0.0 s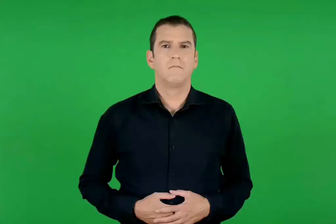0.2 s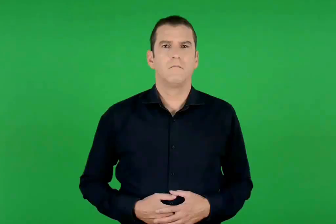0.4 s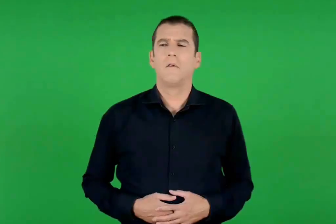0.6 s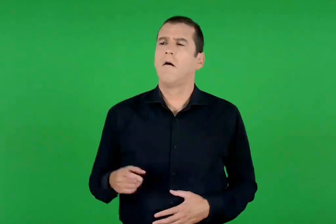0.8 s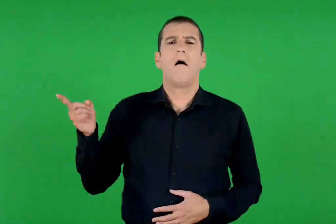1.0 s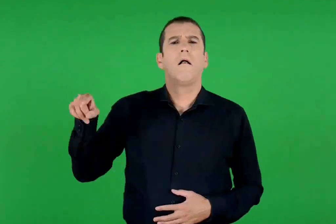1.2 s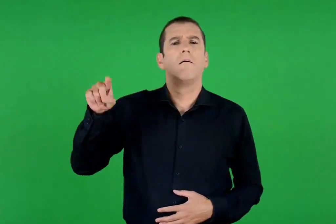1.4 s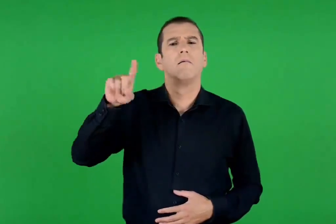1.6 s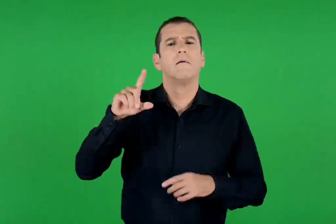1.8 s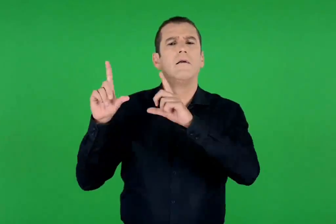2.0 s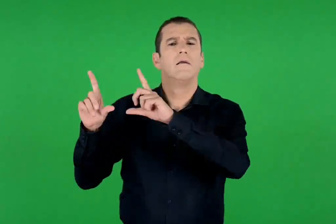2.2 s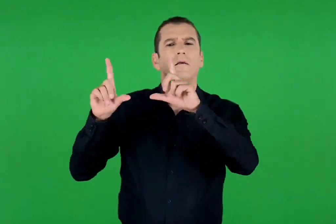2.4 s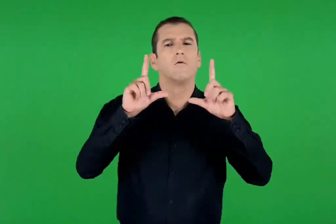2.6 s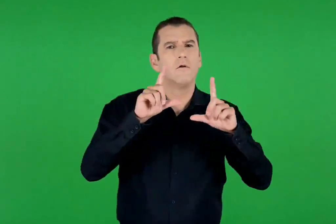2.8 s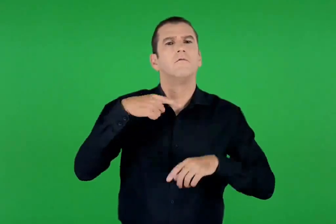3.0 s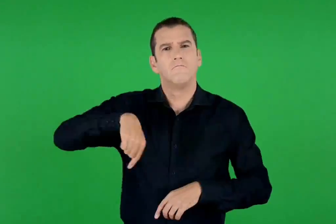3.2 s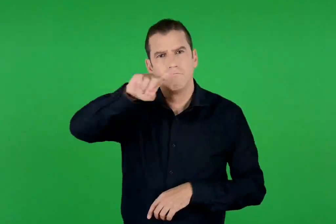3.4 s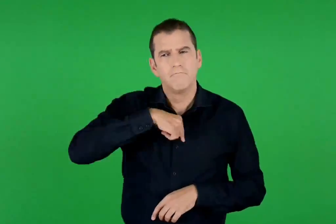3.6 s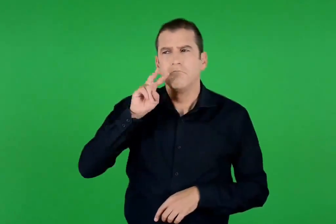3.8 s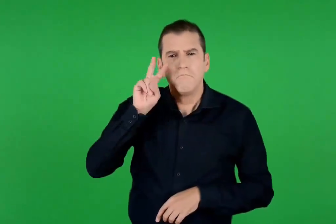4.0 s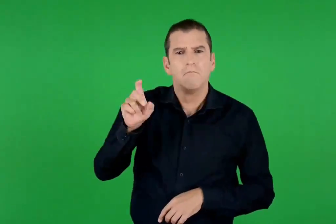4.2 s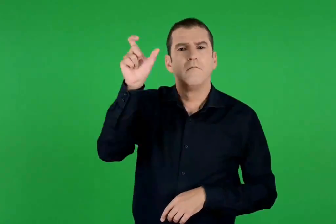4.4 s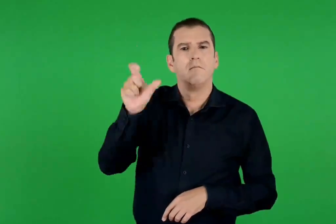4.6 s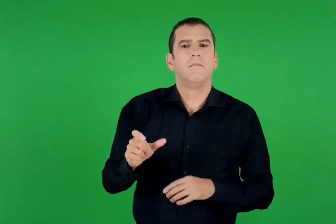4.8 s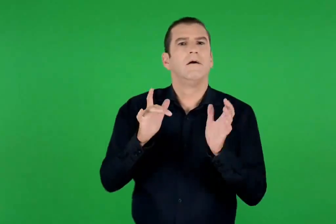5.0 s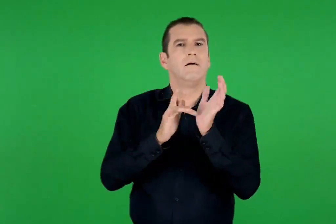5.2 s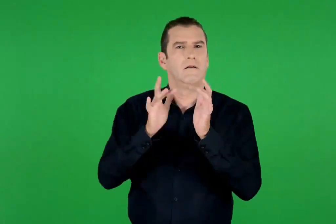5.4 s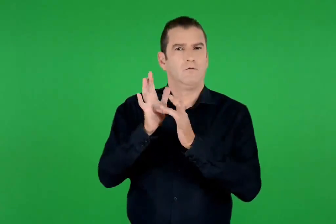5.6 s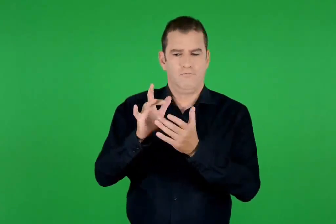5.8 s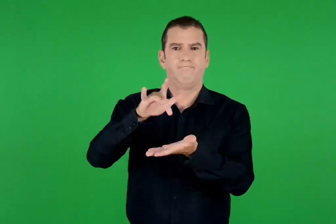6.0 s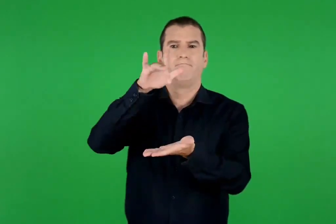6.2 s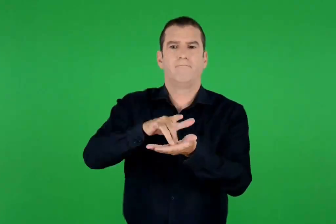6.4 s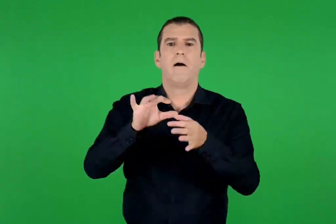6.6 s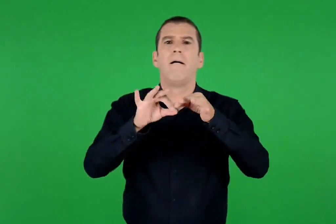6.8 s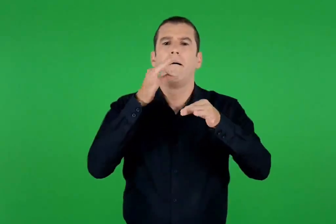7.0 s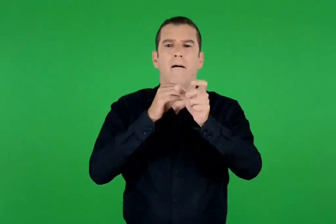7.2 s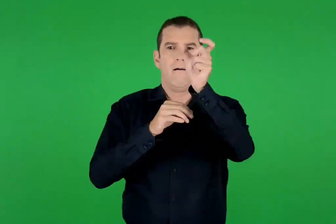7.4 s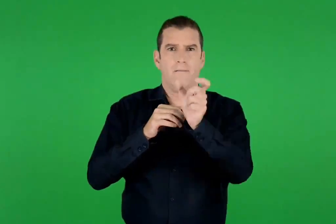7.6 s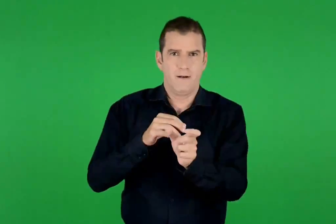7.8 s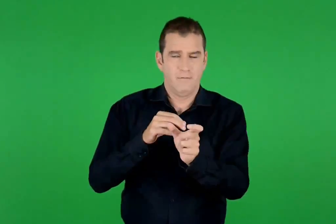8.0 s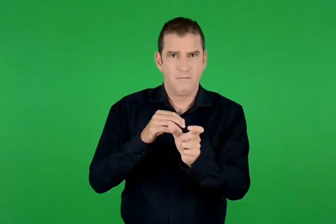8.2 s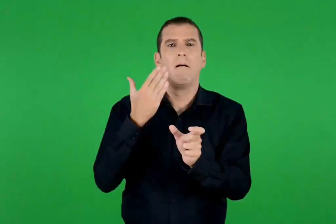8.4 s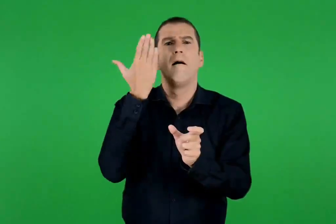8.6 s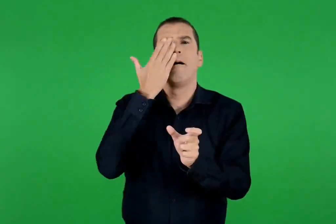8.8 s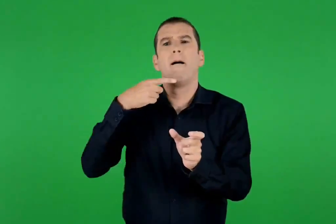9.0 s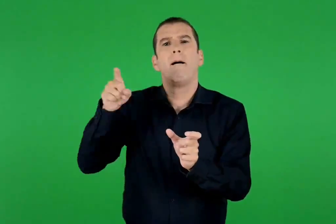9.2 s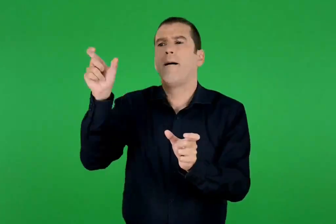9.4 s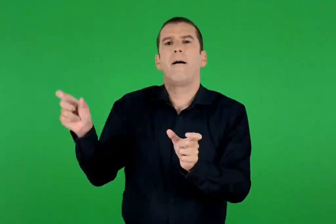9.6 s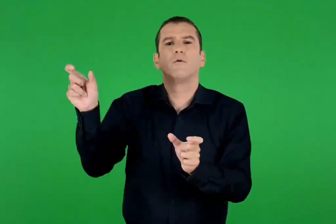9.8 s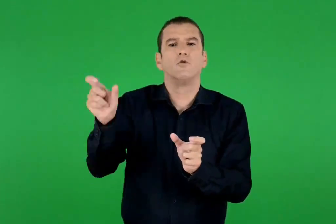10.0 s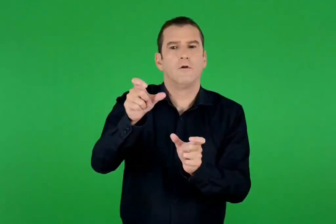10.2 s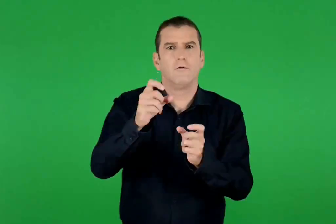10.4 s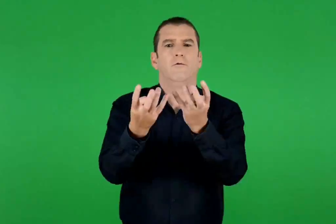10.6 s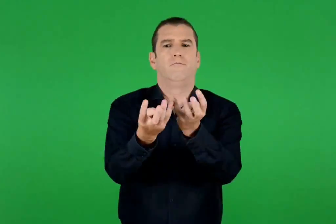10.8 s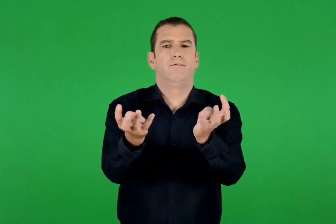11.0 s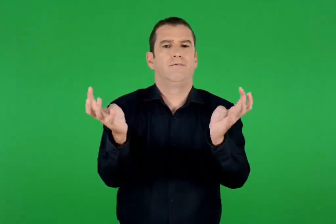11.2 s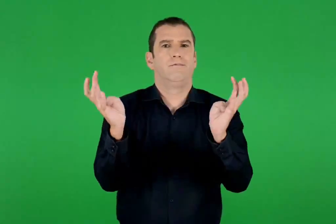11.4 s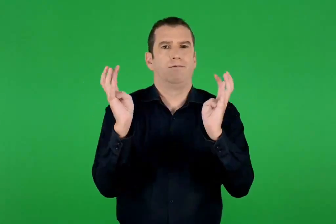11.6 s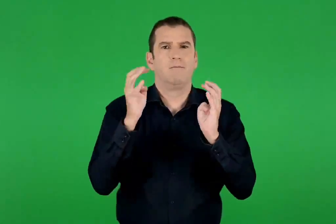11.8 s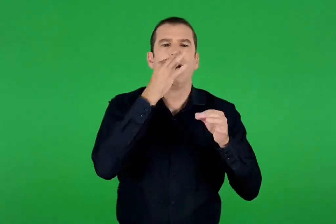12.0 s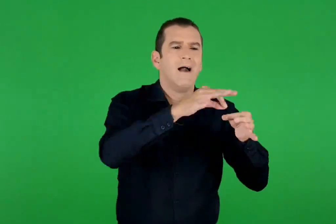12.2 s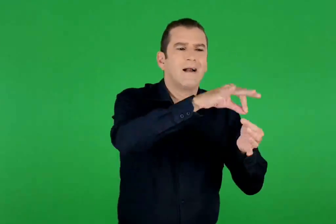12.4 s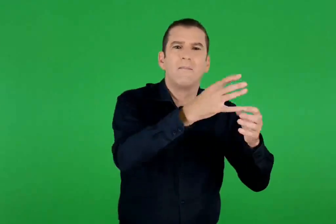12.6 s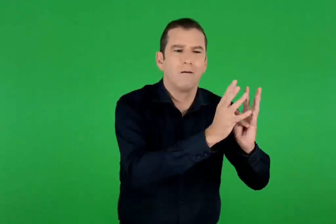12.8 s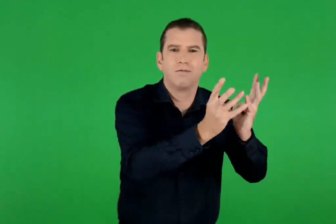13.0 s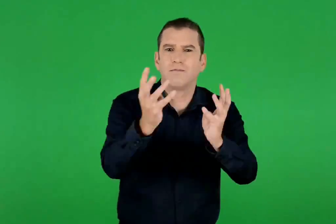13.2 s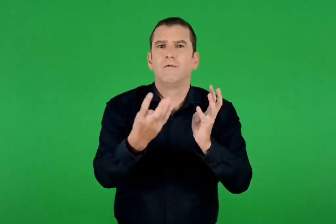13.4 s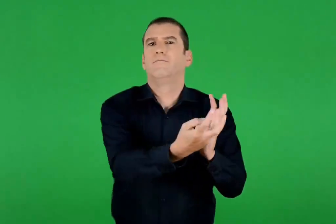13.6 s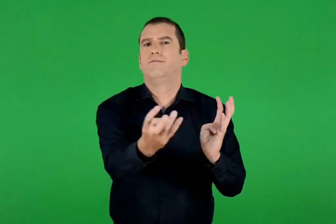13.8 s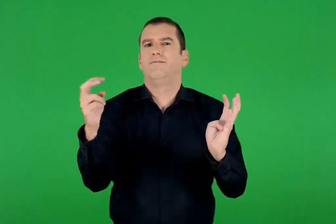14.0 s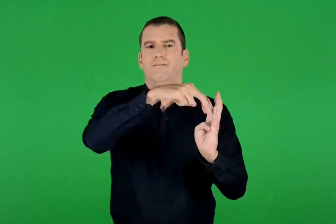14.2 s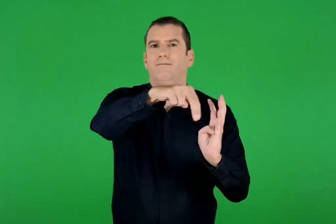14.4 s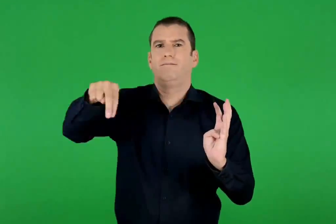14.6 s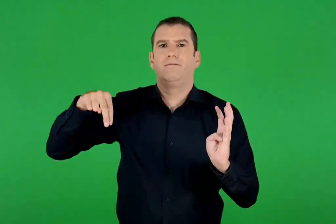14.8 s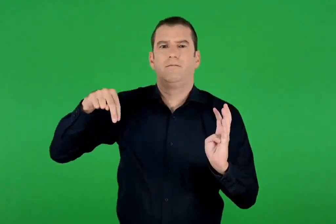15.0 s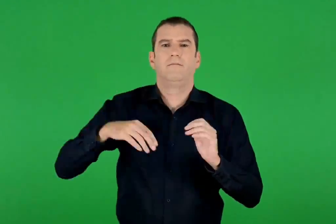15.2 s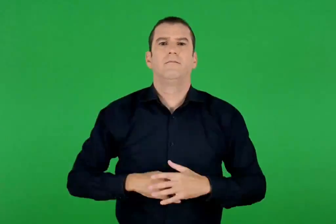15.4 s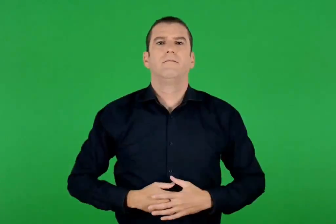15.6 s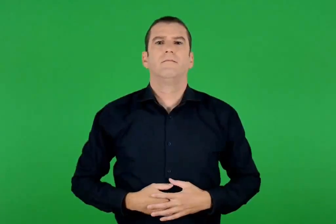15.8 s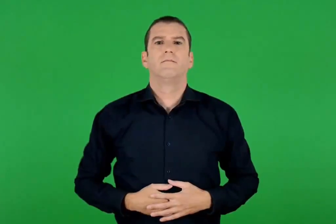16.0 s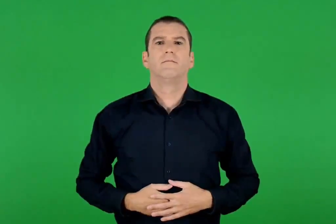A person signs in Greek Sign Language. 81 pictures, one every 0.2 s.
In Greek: σε άλλες εικόνες βλέπουμε τον χριστό στο κέντρο ενός αμπελιού , με τους αποστόλους γύρω του , ανάμεσα στα κλήματα
